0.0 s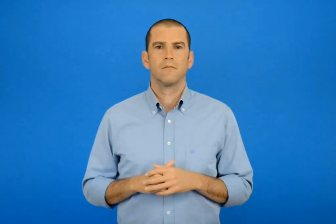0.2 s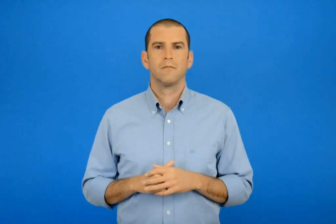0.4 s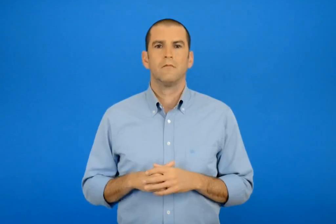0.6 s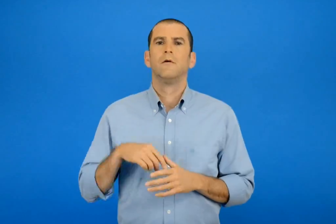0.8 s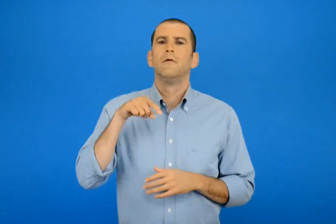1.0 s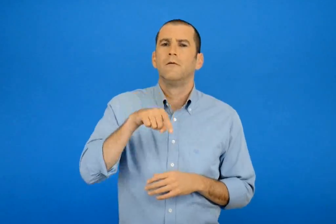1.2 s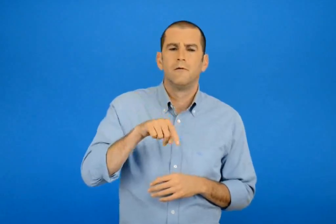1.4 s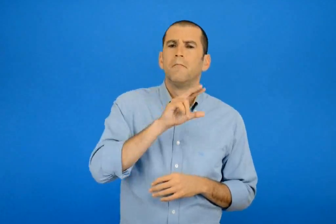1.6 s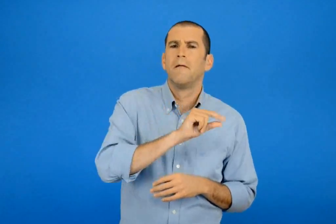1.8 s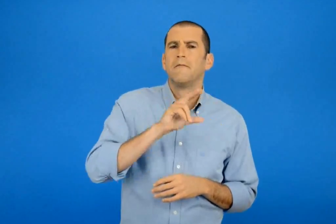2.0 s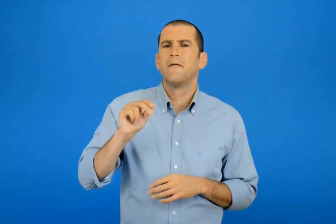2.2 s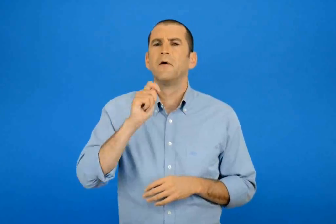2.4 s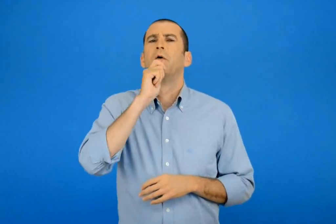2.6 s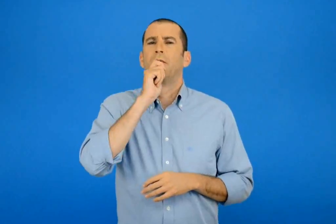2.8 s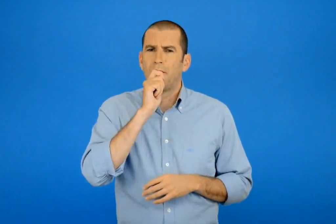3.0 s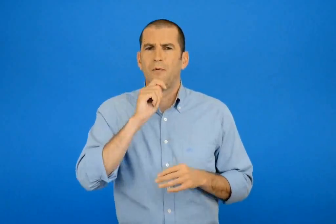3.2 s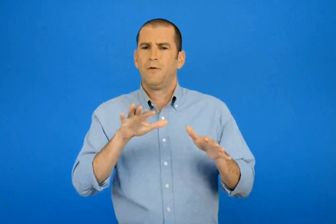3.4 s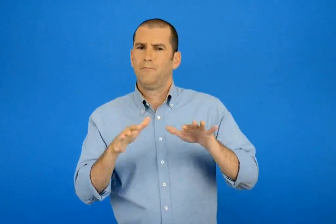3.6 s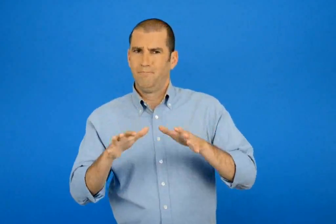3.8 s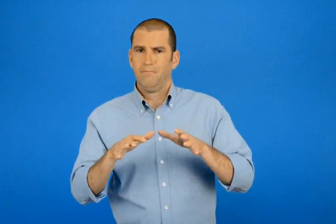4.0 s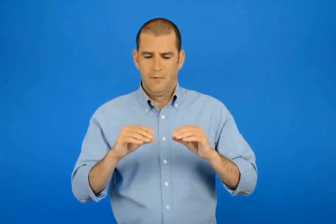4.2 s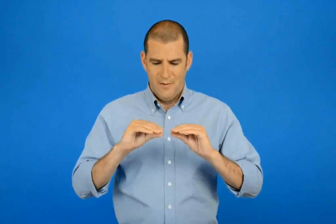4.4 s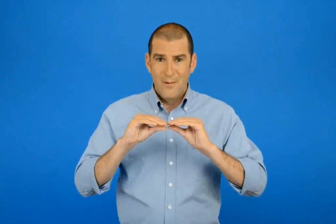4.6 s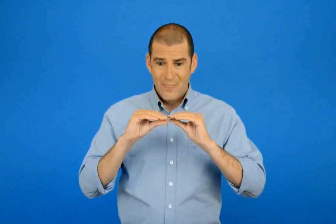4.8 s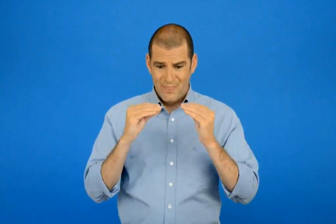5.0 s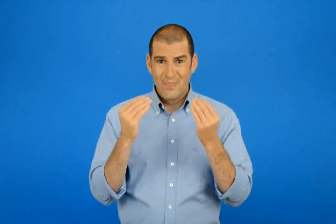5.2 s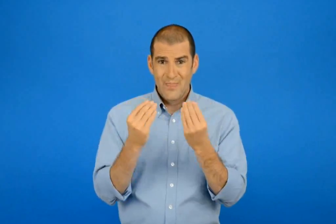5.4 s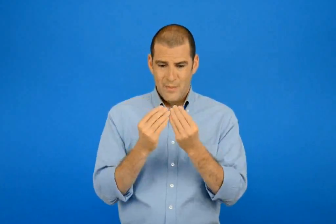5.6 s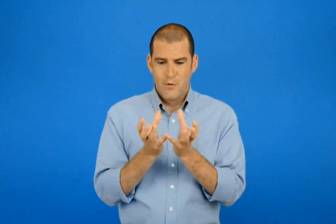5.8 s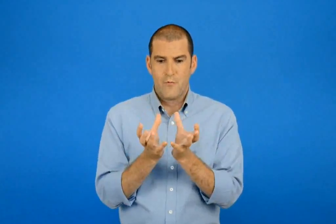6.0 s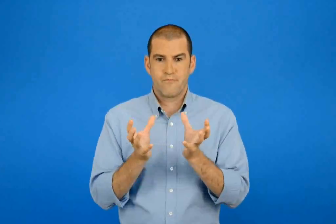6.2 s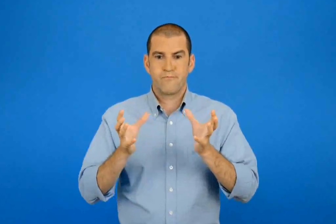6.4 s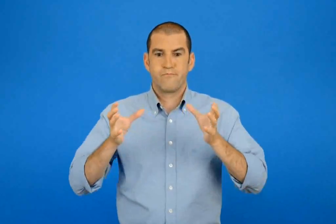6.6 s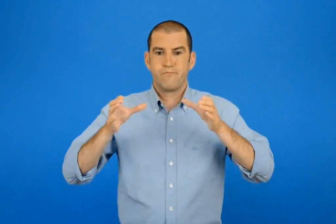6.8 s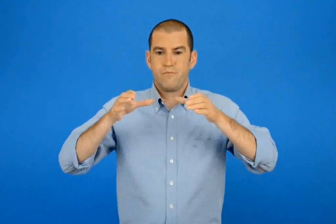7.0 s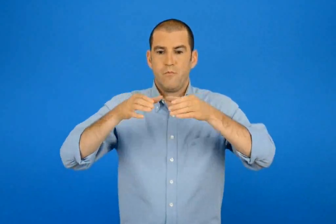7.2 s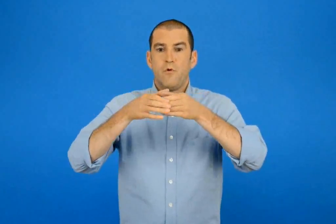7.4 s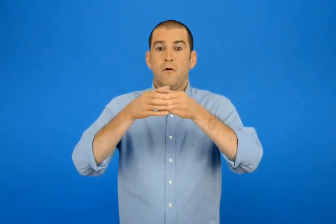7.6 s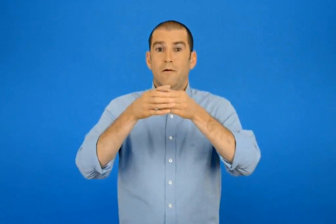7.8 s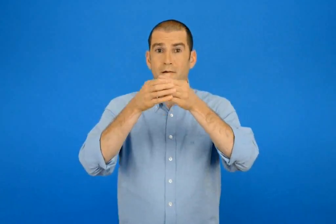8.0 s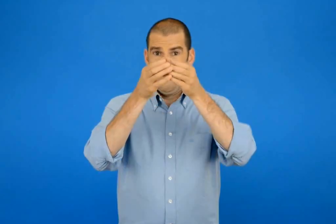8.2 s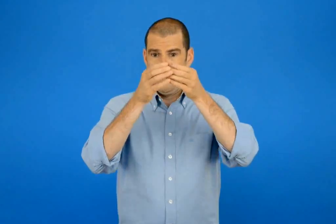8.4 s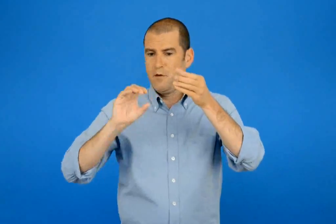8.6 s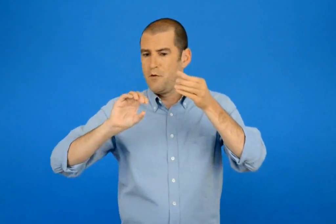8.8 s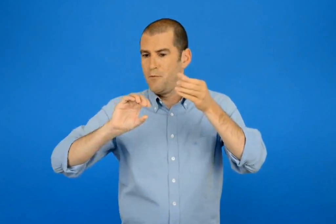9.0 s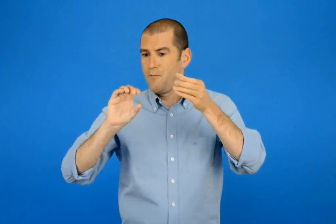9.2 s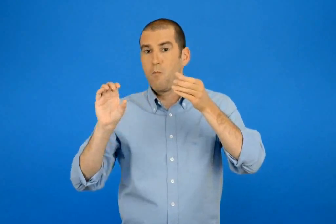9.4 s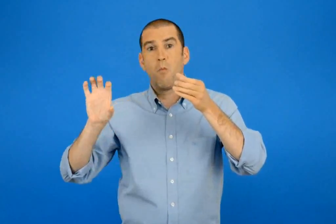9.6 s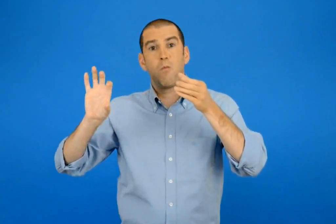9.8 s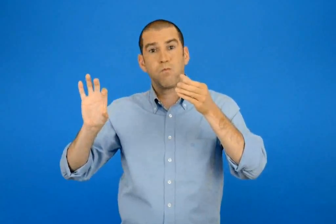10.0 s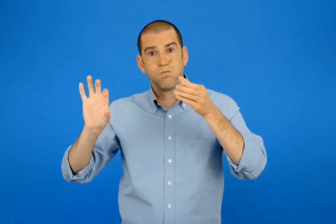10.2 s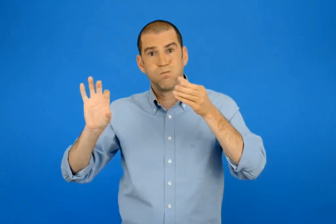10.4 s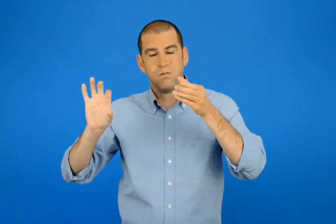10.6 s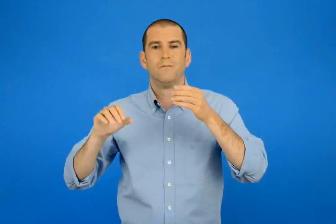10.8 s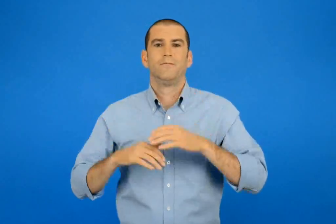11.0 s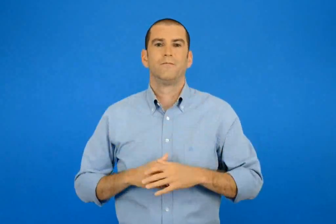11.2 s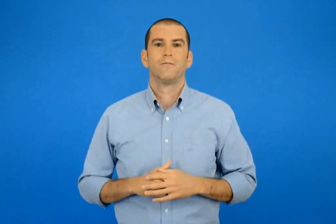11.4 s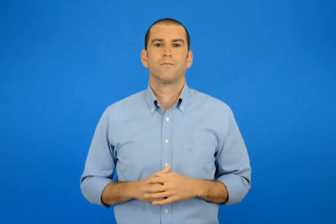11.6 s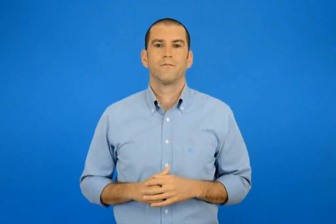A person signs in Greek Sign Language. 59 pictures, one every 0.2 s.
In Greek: είναι ένα είδος σφυρίχτρας που έχει σχεδόν σφαιρικό σχήμα χαμηλό ποδαράκι λαιμό και στόμιο πολύ ανοιχτό
